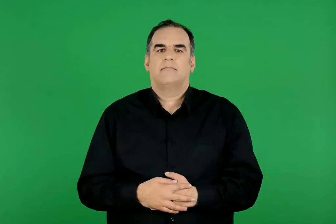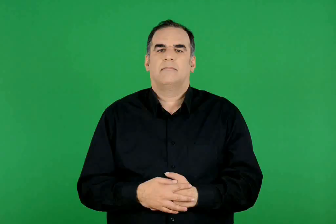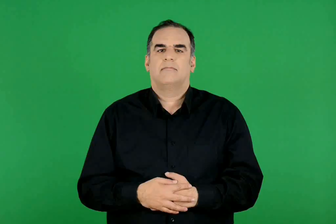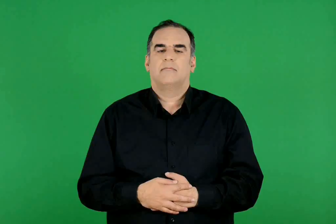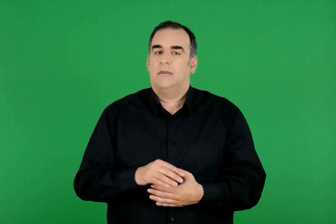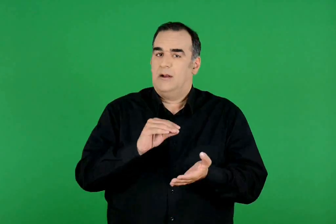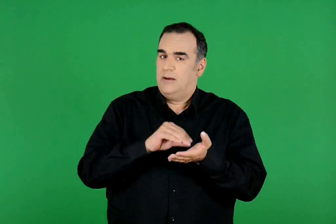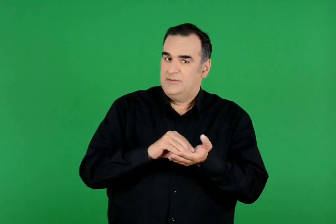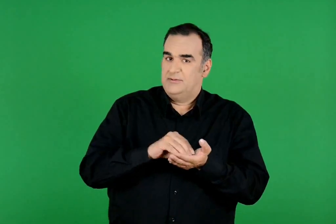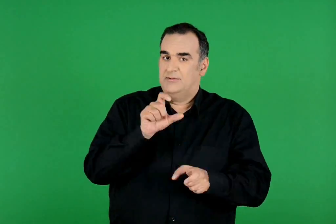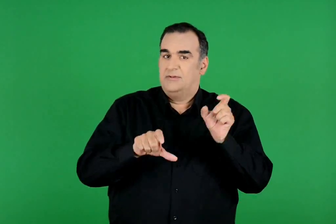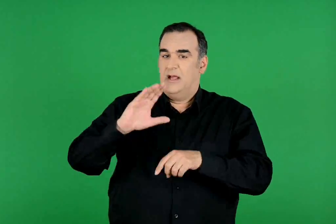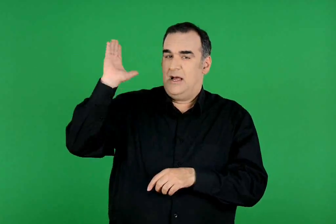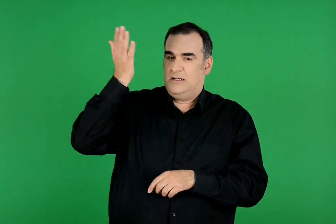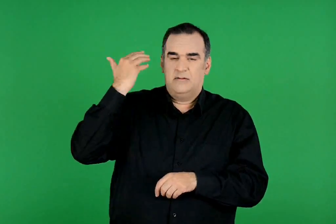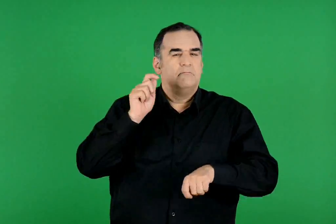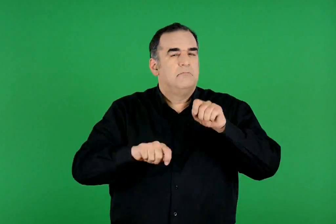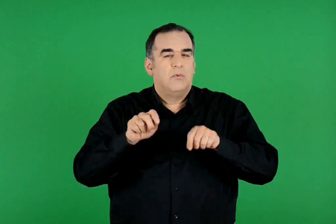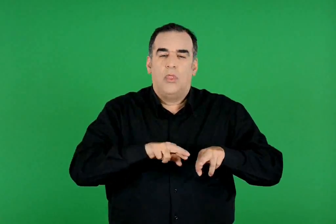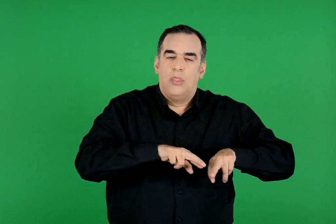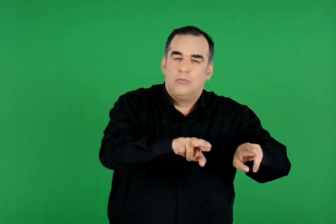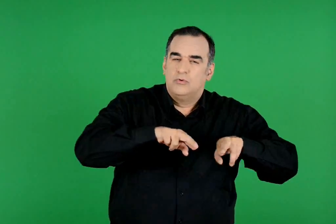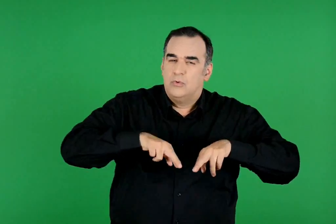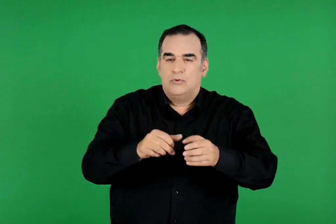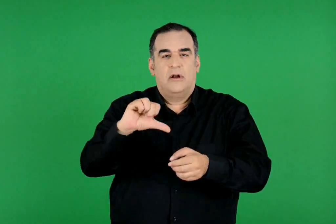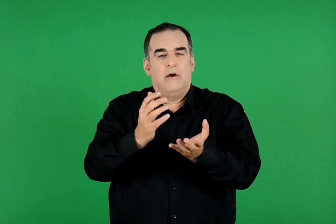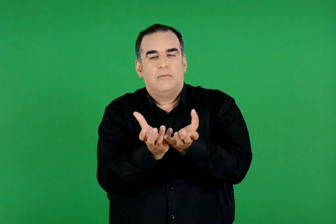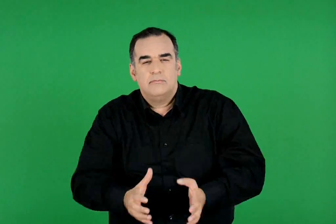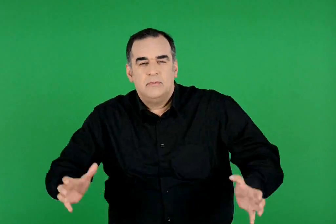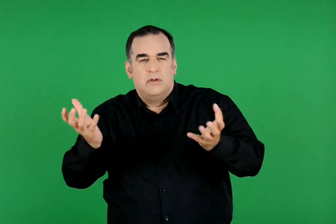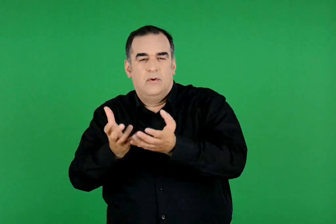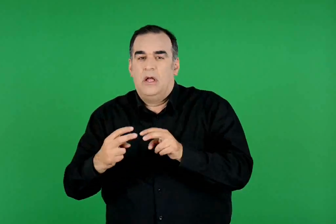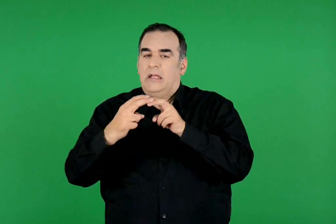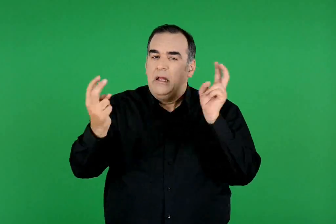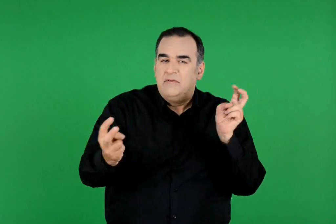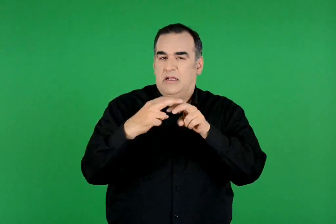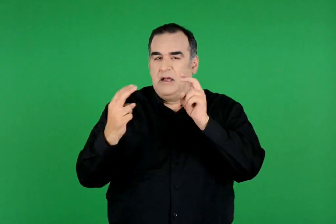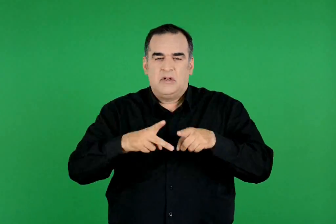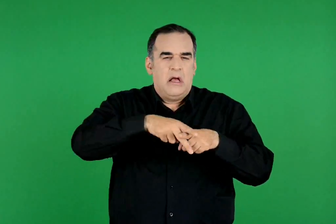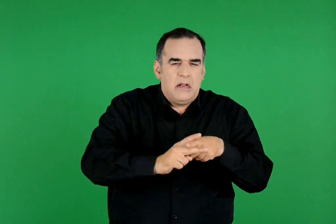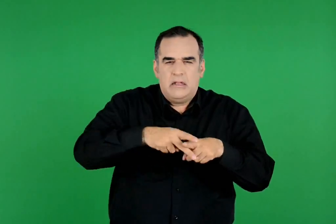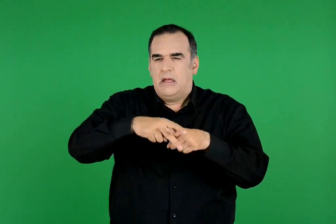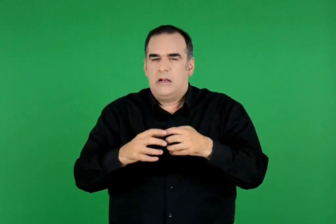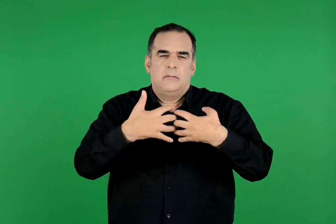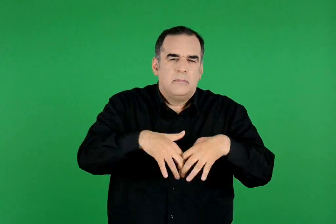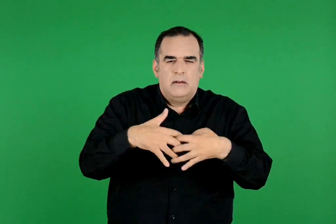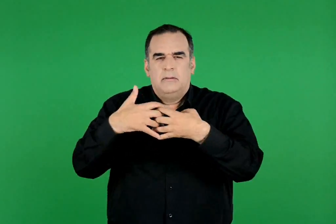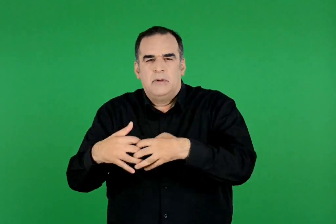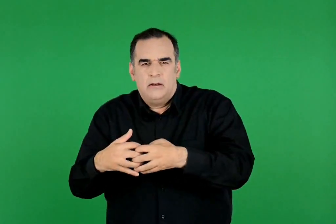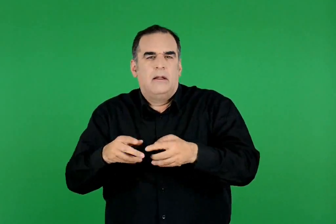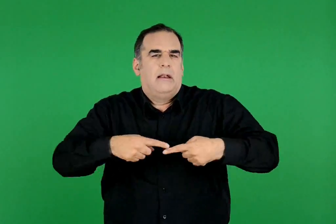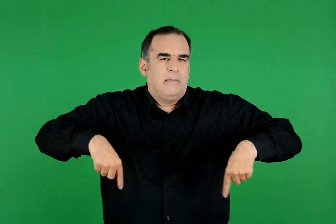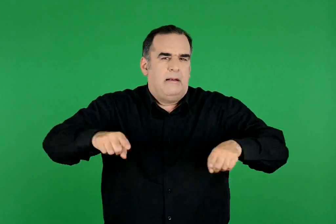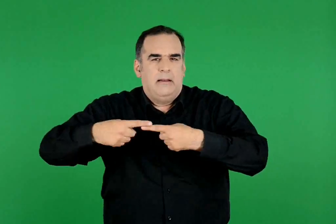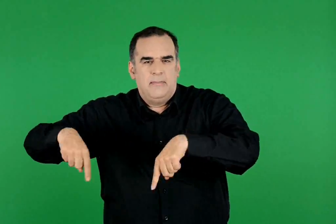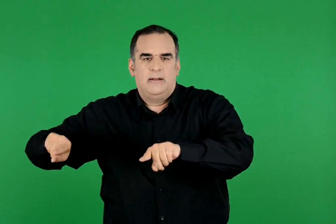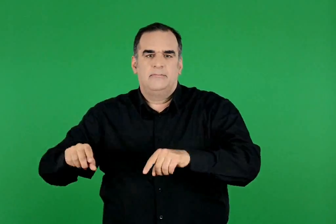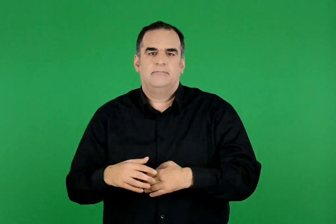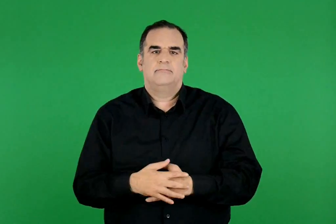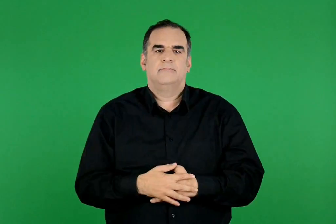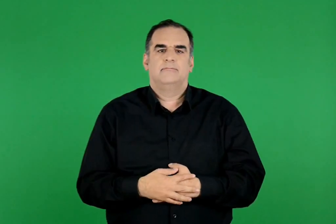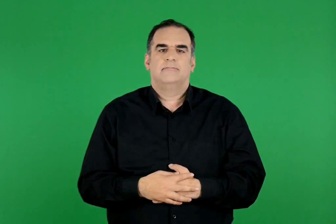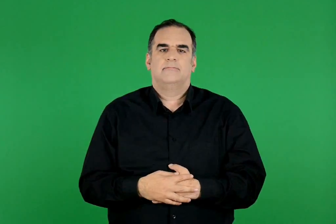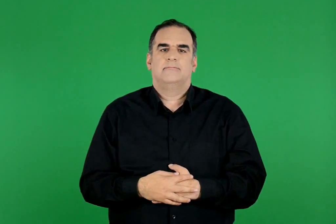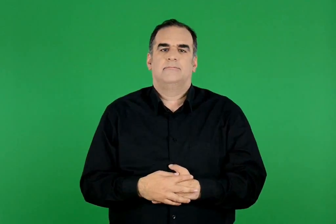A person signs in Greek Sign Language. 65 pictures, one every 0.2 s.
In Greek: οι αρχαίοι κατασκεύαζαν επίσης δρόμους , υδραγωγεία , γέφυρες , εργαλεία , μηχανές , λιμάνια
